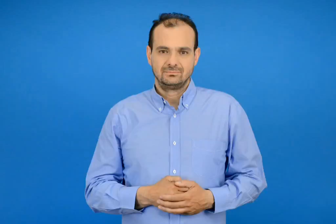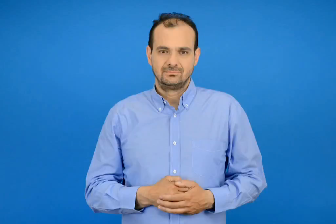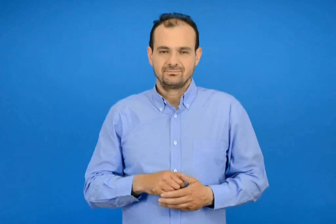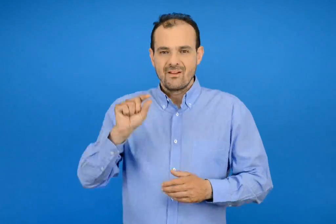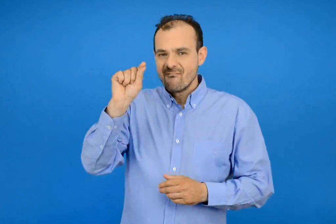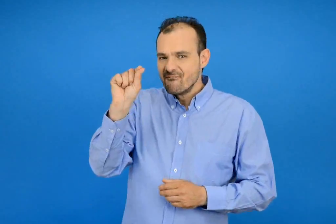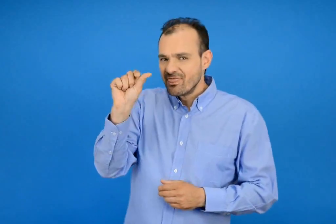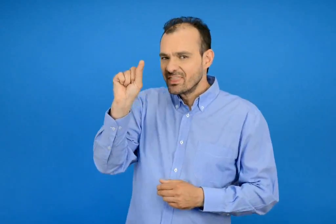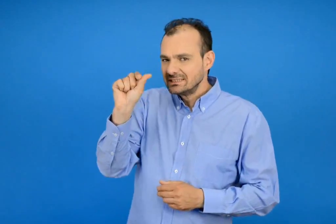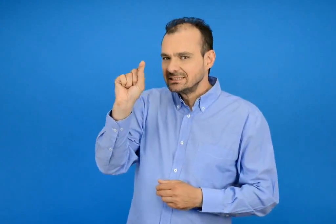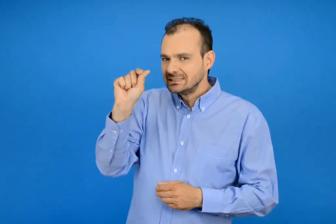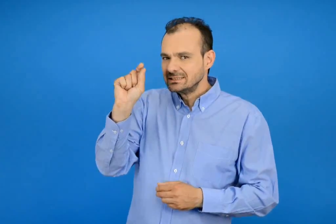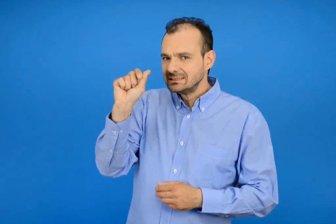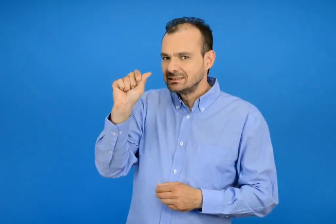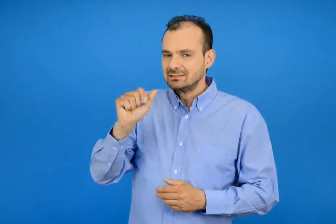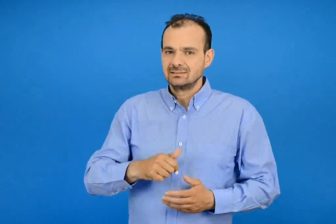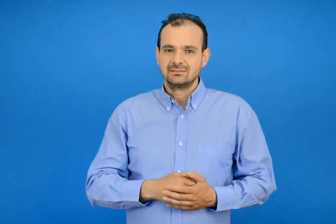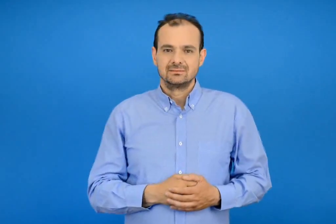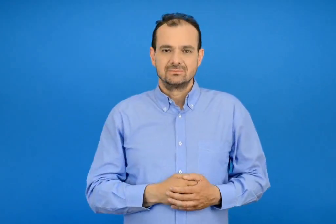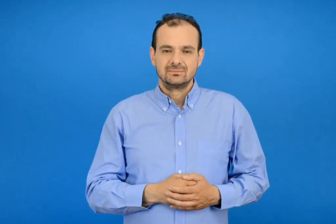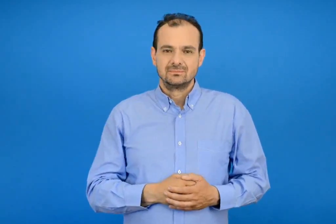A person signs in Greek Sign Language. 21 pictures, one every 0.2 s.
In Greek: βίδες
